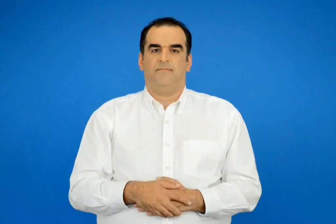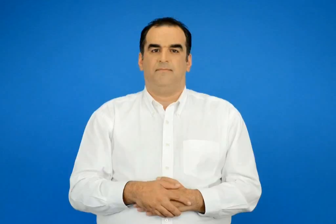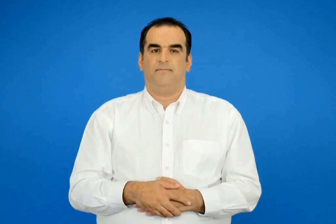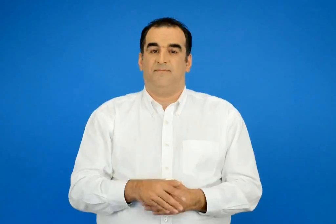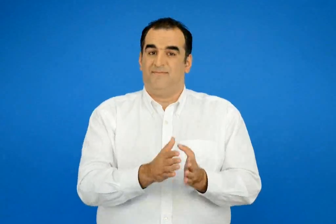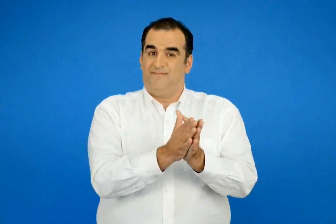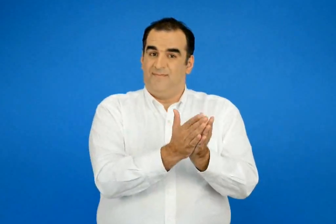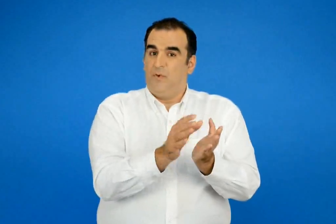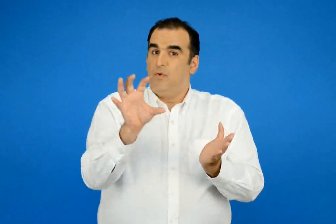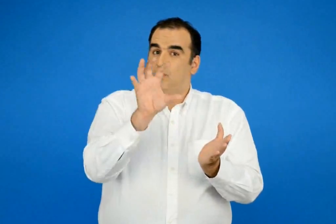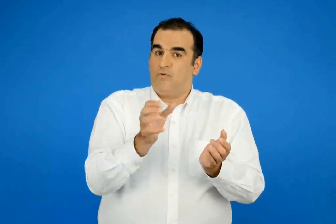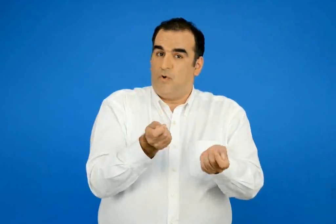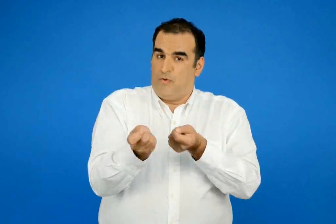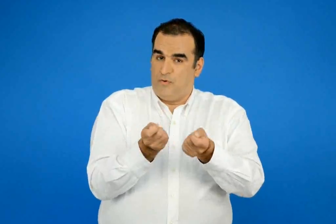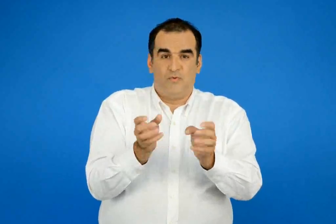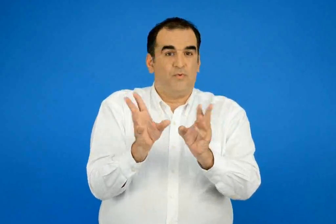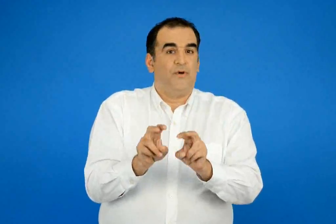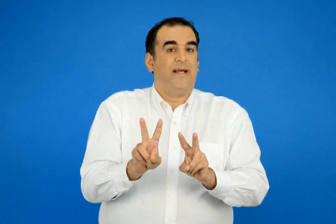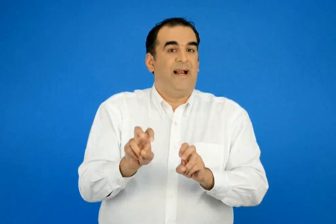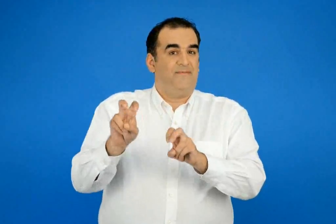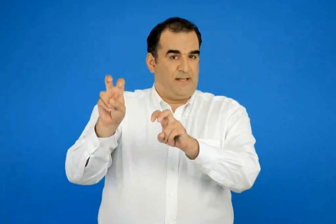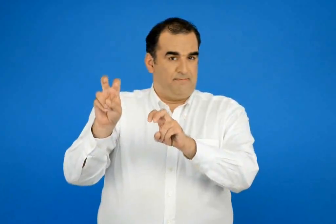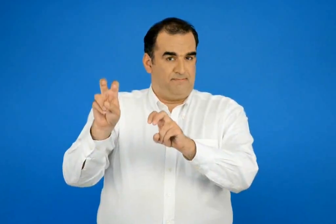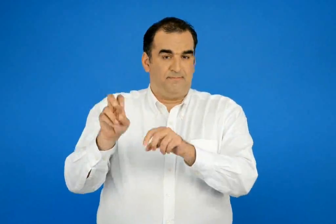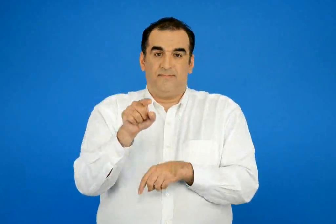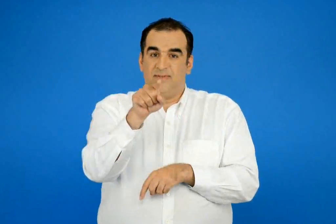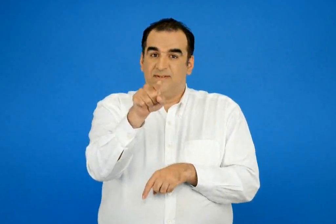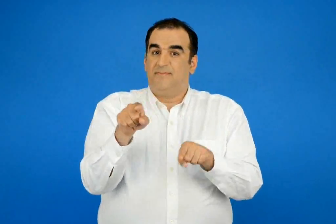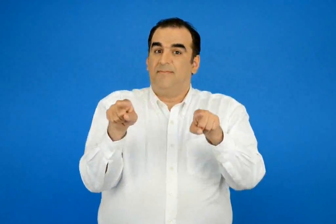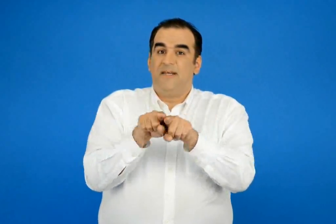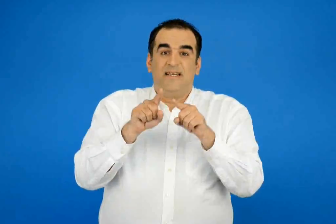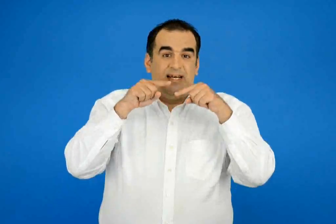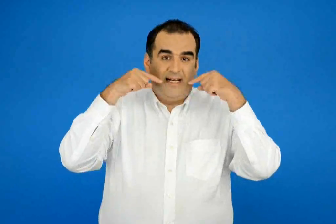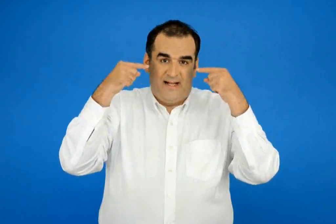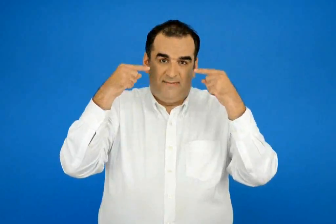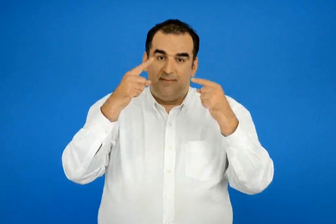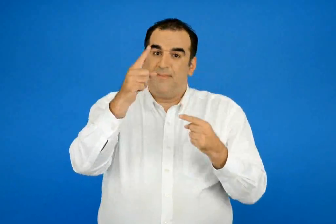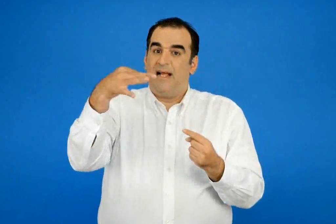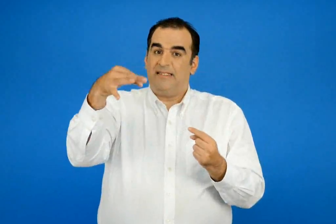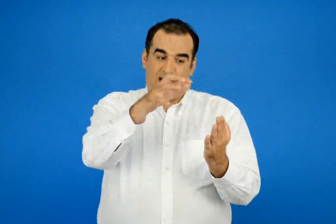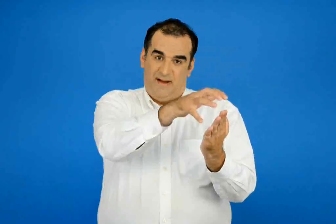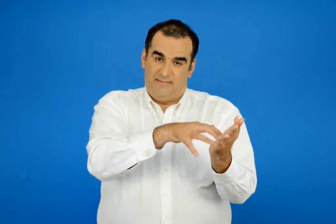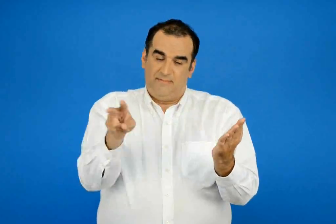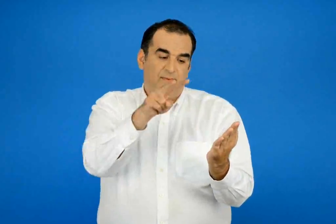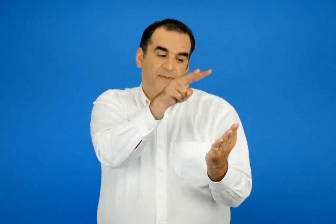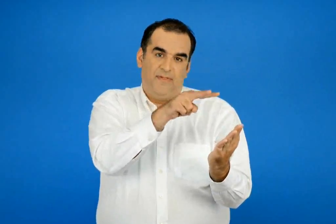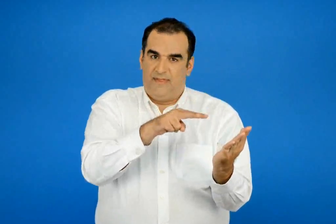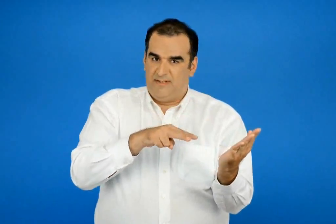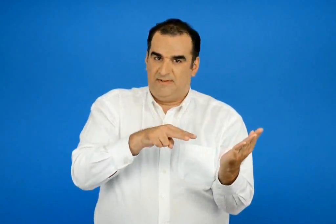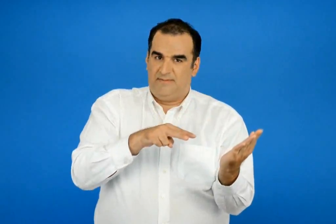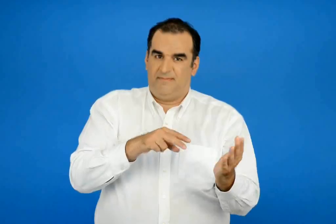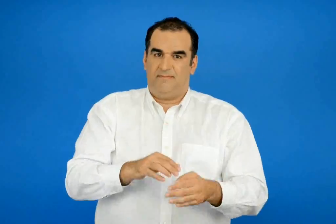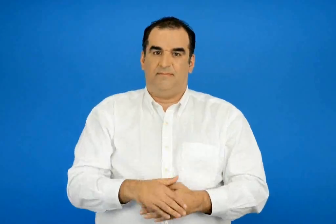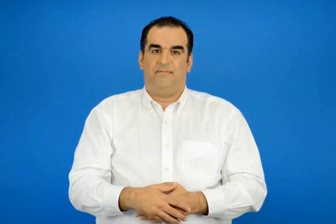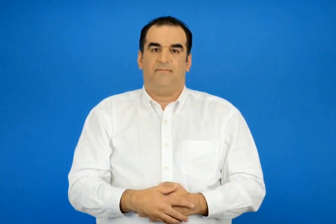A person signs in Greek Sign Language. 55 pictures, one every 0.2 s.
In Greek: διάβασε τώρα μαζί με τη χαρά μια σελίδα από τον τουριστικό οδηγό για τα καλάβρυτα
